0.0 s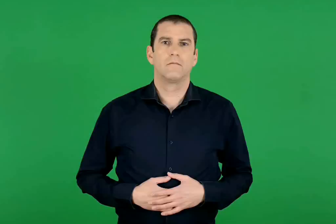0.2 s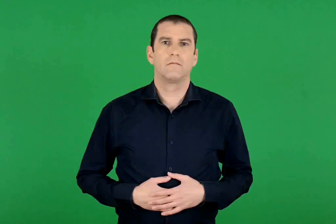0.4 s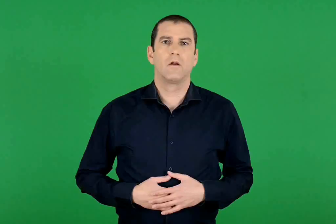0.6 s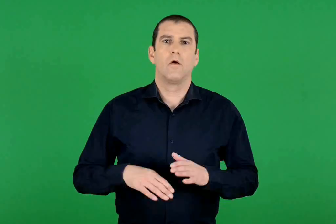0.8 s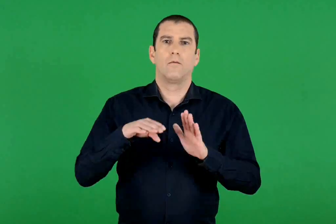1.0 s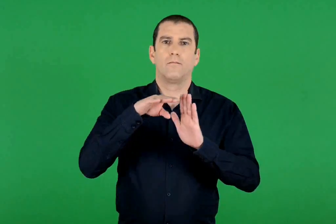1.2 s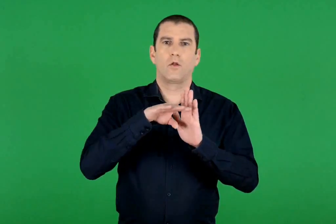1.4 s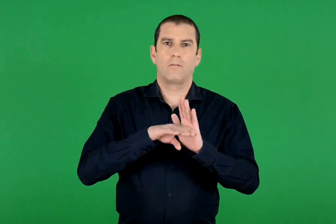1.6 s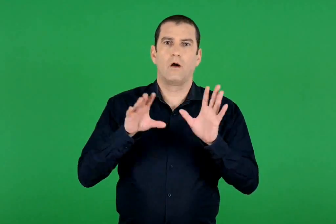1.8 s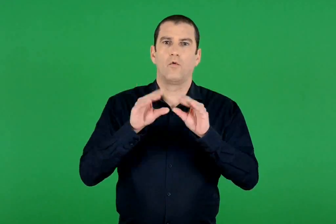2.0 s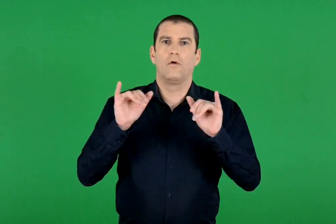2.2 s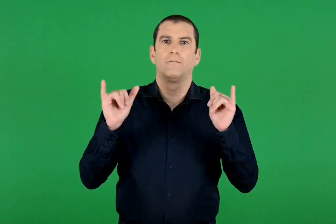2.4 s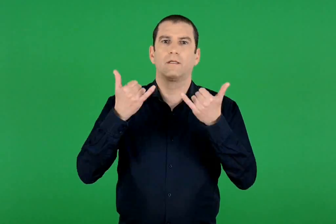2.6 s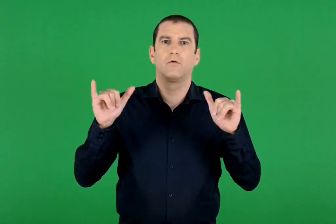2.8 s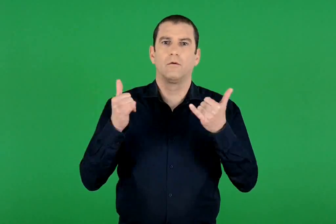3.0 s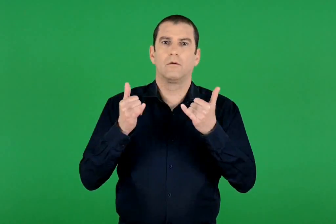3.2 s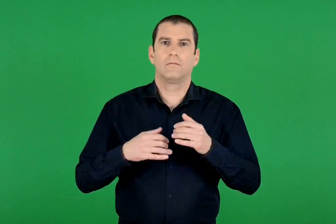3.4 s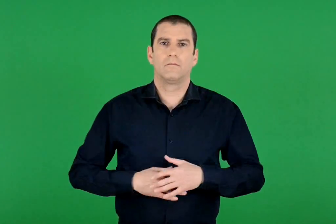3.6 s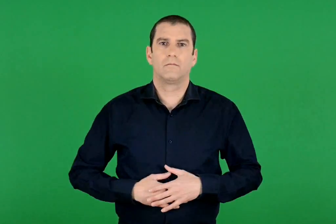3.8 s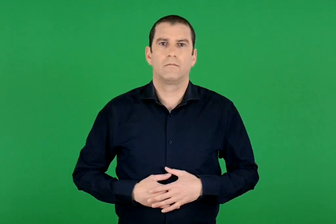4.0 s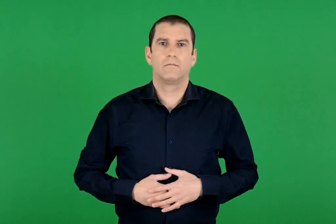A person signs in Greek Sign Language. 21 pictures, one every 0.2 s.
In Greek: ψυχαγωγικό πρόγραμμα
